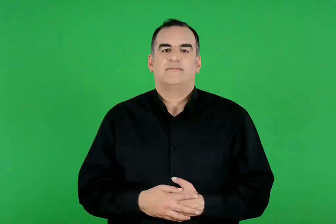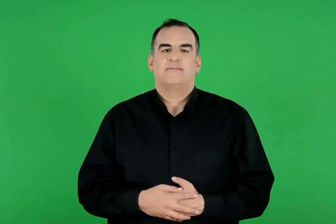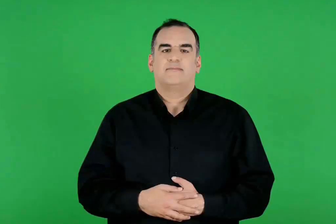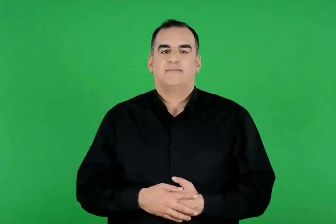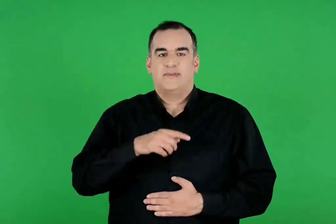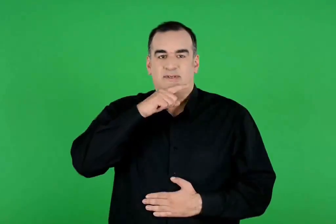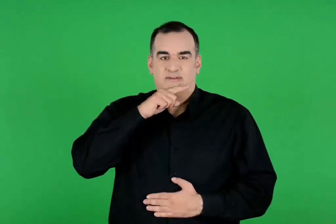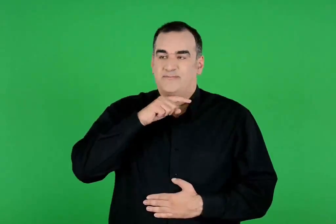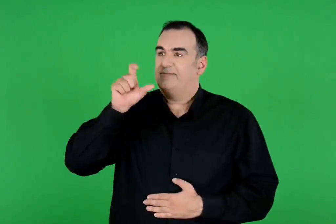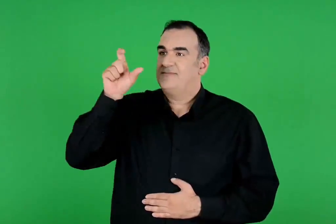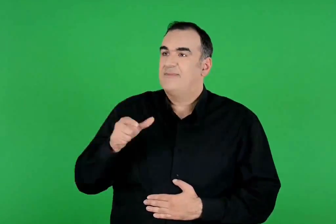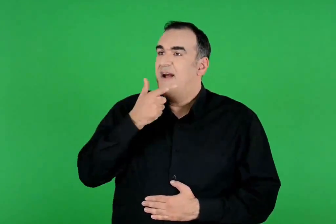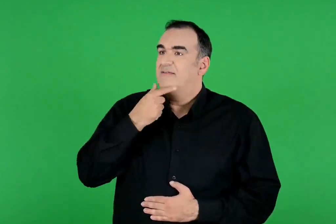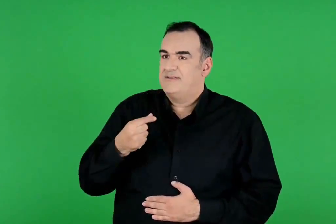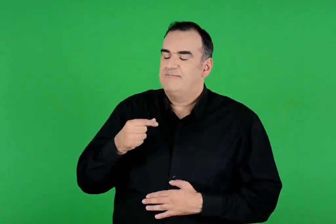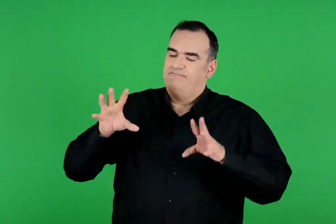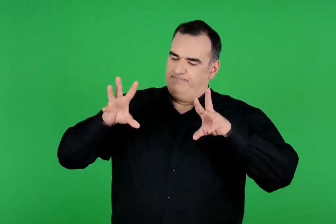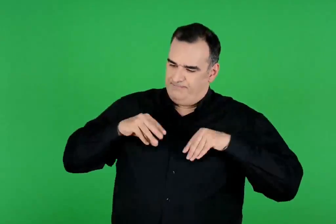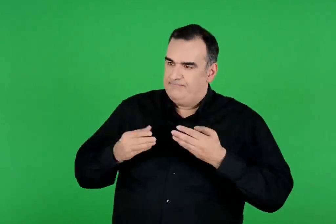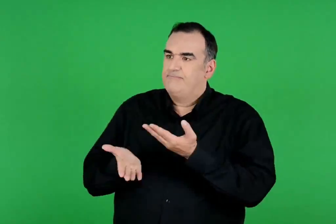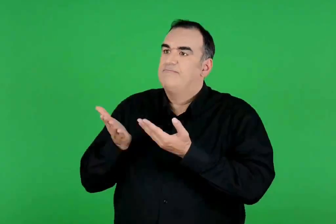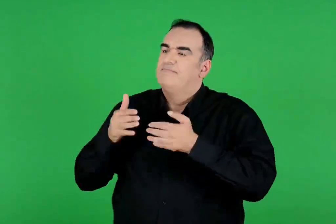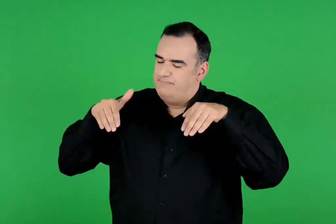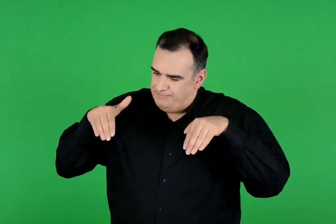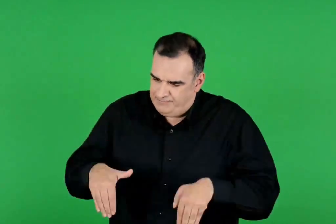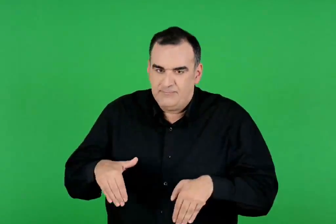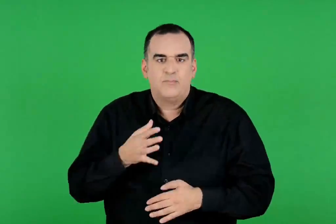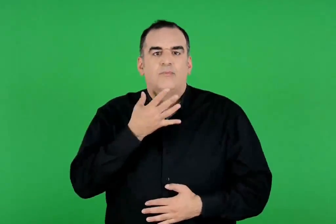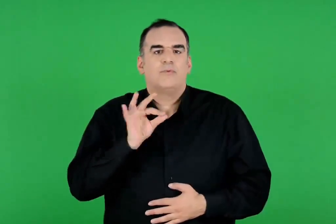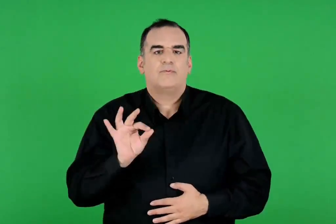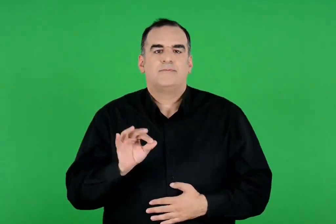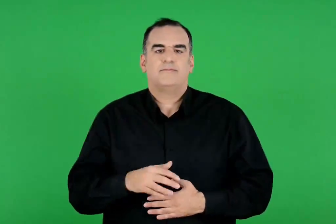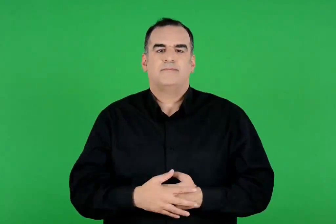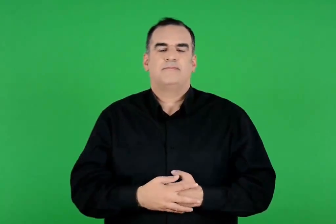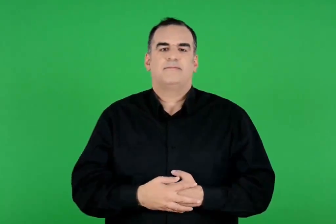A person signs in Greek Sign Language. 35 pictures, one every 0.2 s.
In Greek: γιατί ο ηρακλής δέχτηκε να υπηρετήσει τον ευρυσθέα ;
